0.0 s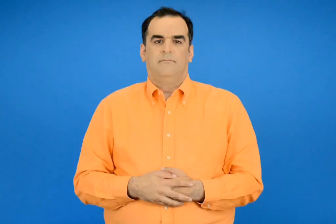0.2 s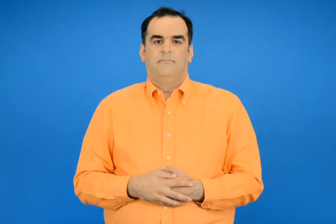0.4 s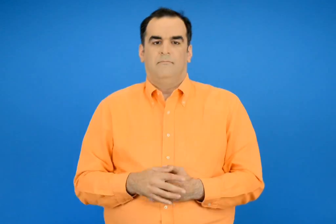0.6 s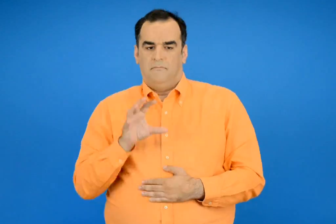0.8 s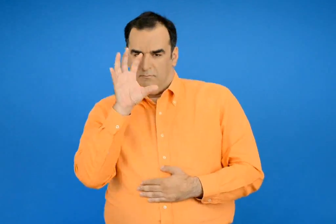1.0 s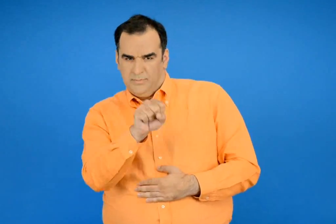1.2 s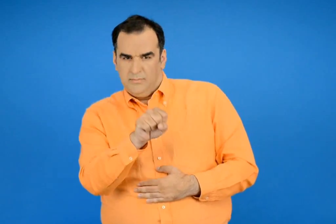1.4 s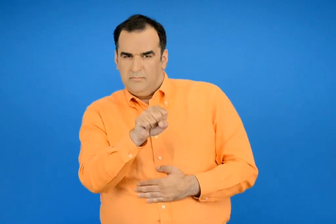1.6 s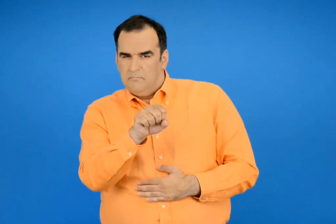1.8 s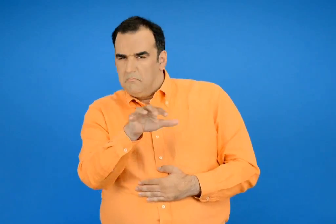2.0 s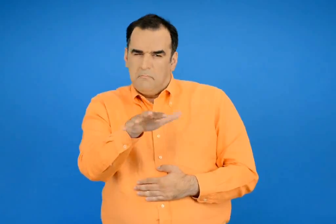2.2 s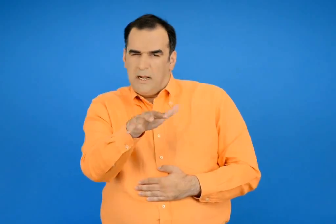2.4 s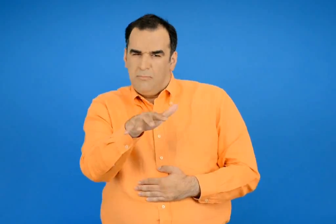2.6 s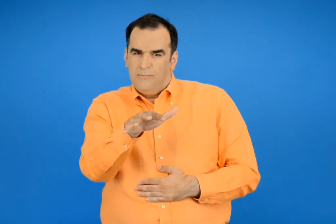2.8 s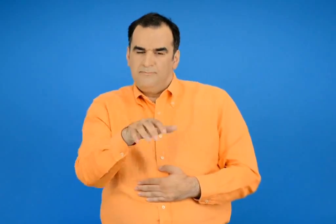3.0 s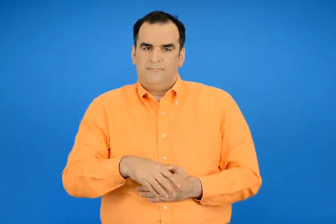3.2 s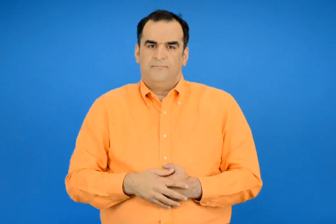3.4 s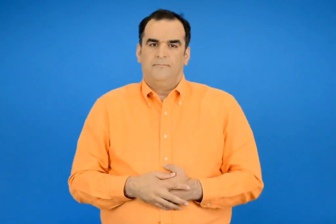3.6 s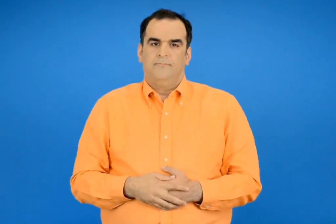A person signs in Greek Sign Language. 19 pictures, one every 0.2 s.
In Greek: εκτιμώ περίπου
